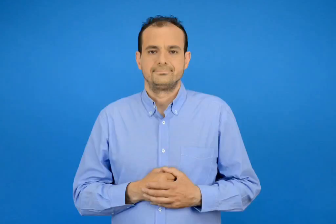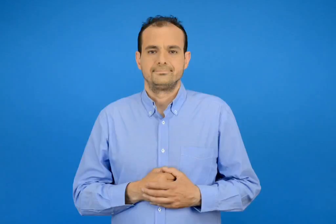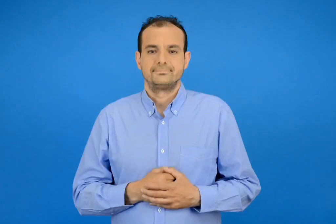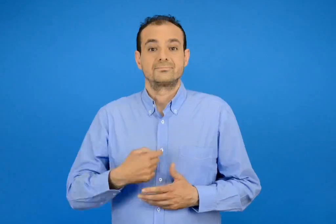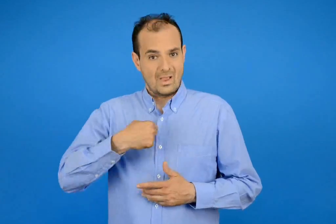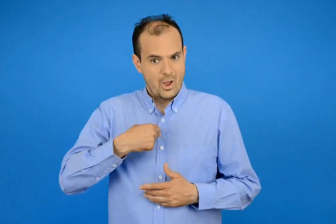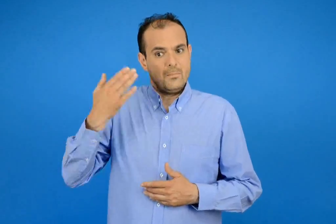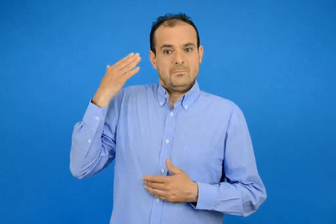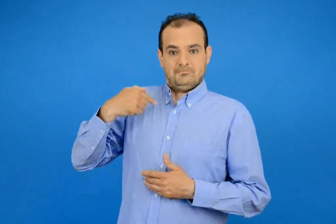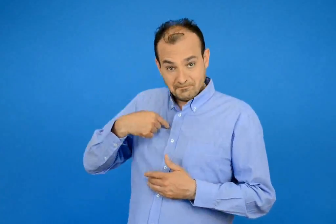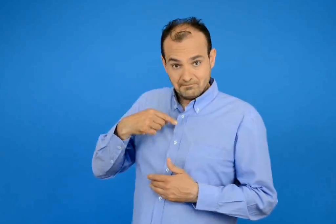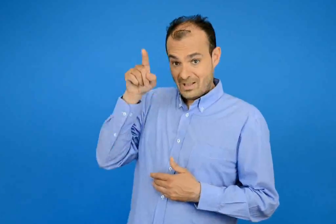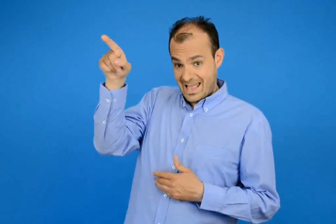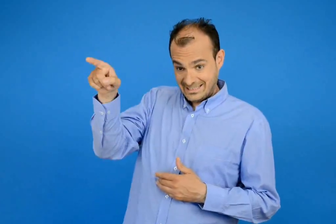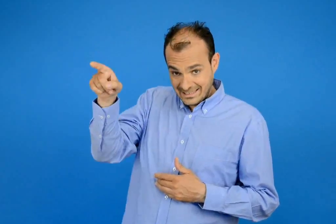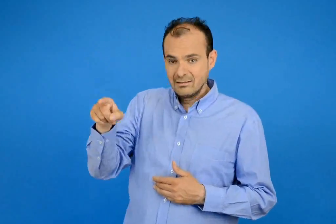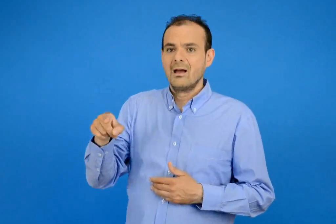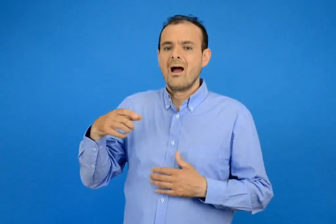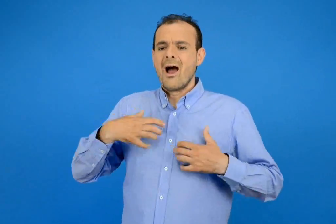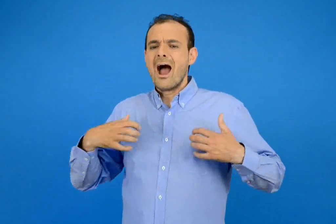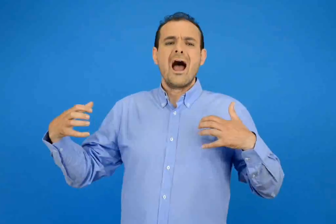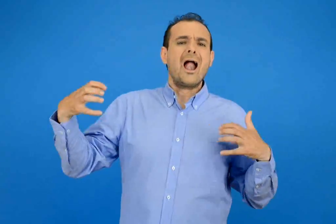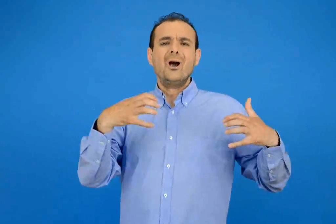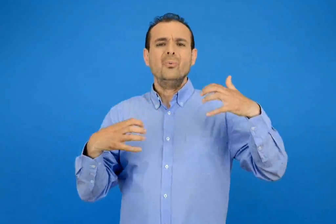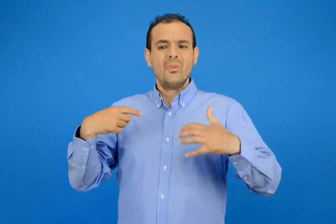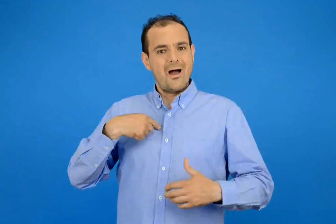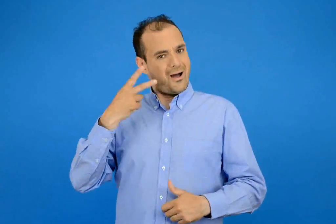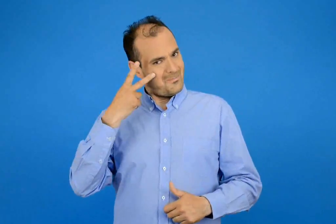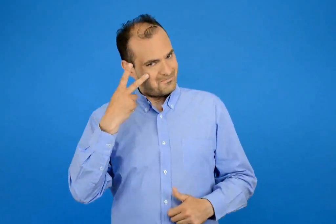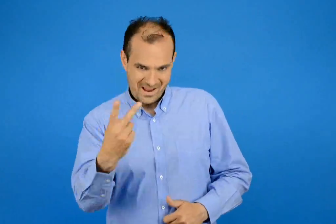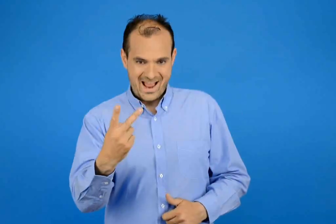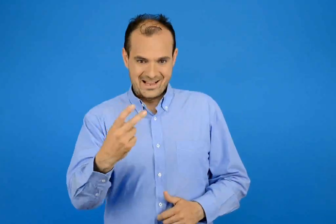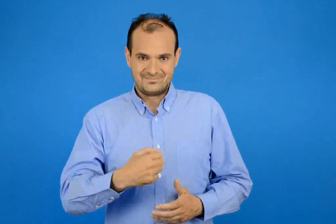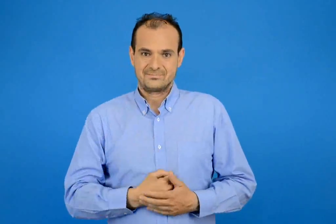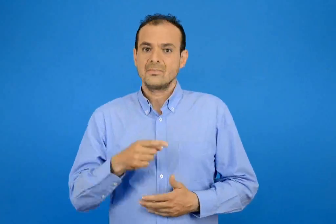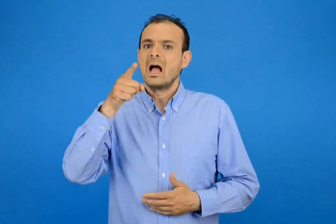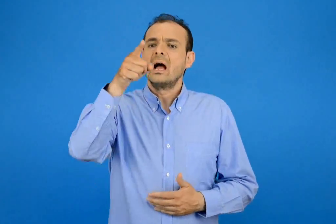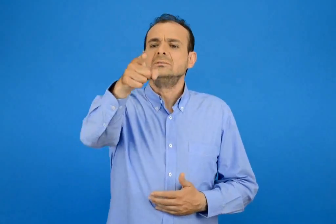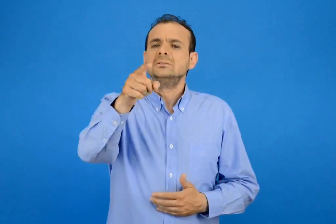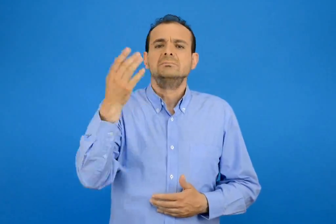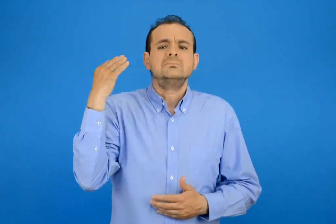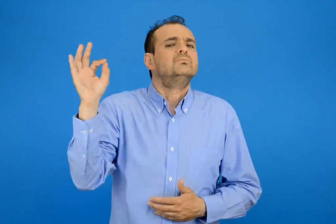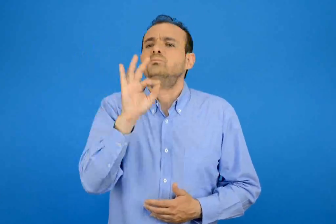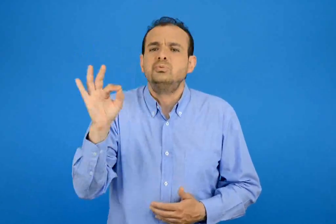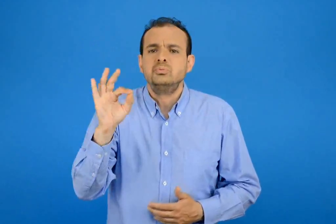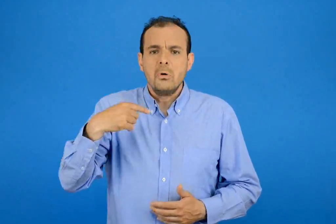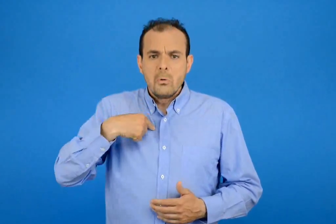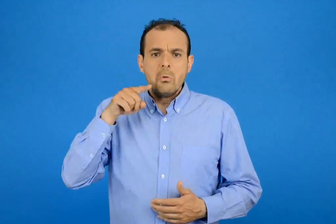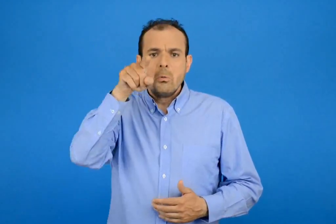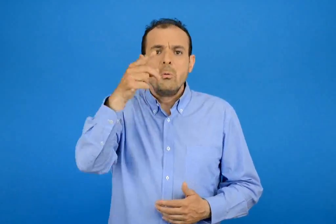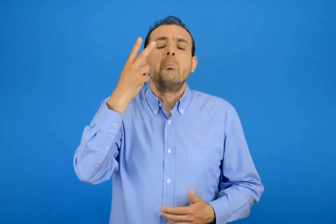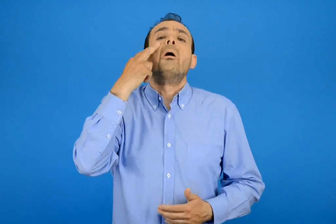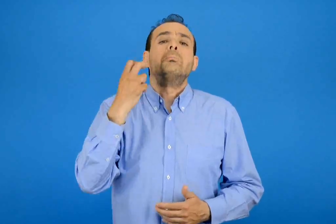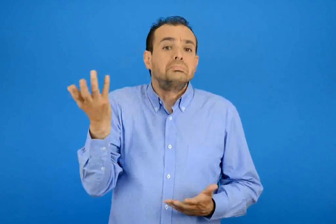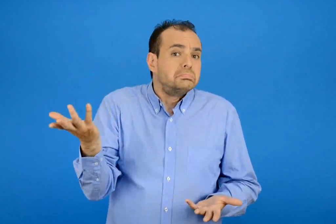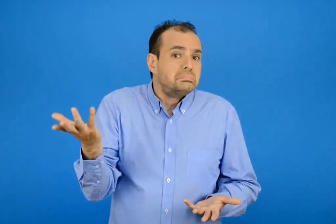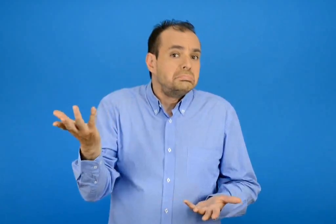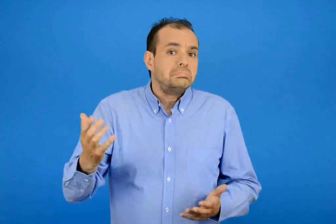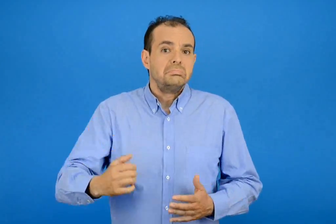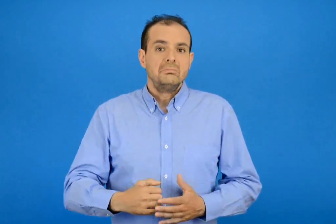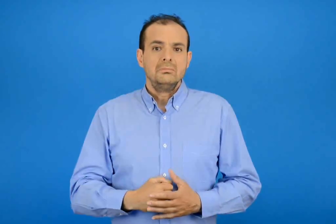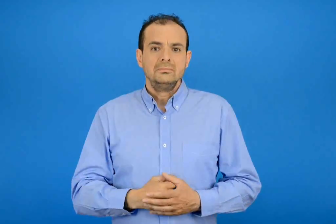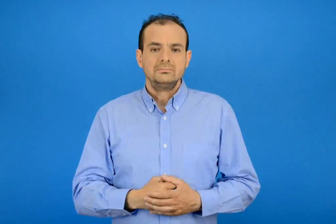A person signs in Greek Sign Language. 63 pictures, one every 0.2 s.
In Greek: κι εγώ ήμουν εκεί και είδα την αρκούδα που ήσουν και δε σε είδα ;
